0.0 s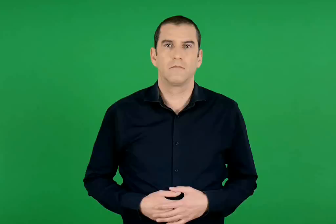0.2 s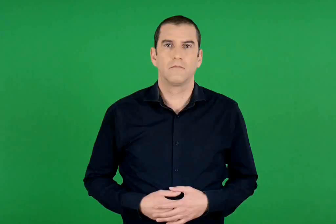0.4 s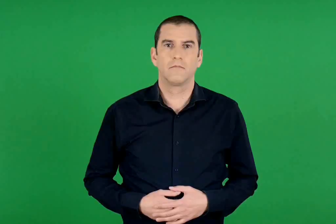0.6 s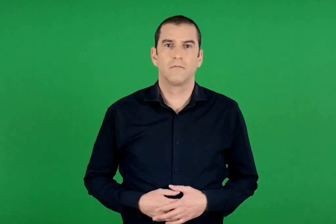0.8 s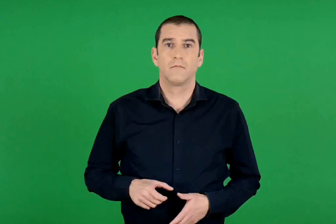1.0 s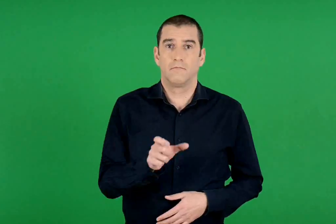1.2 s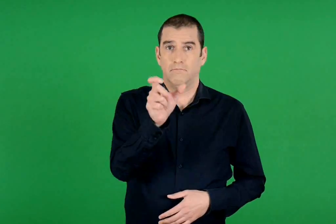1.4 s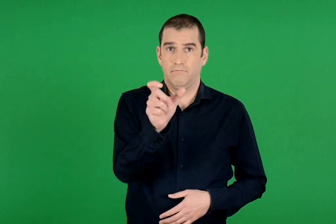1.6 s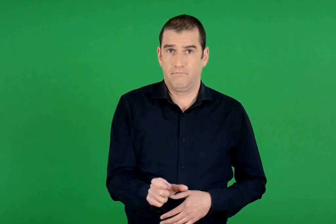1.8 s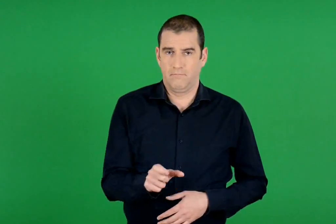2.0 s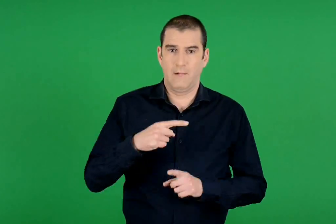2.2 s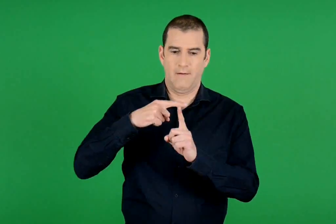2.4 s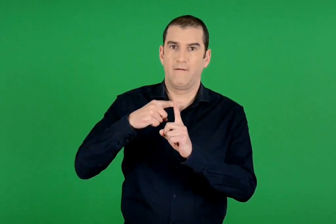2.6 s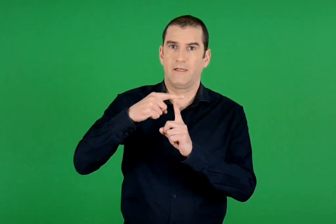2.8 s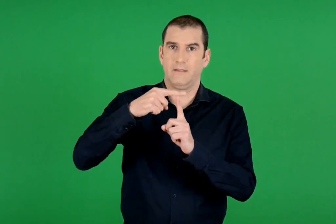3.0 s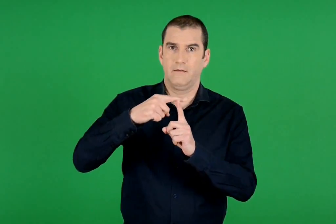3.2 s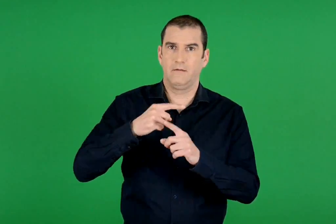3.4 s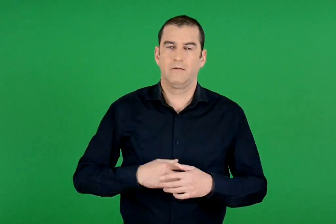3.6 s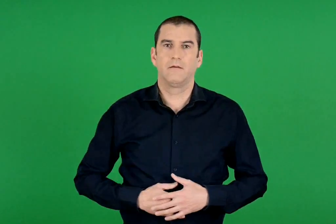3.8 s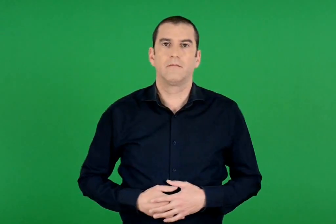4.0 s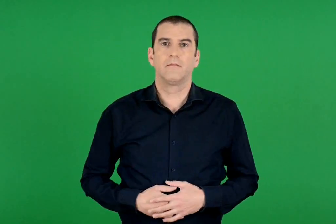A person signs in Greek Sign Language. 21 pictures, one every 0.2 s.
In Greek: αβακιστής
